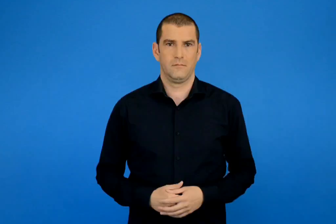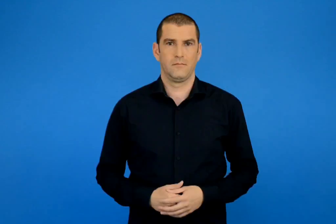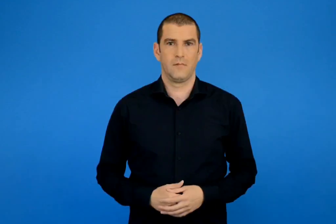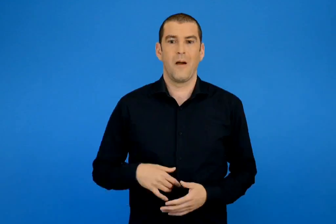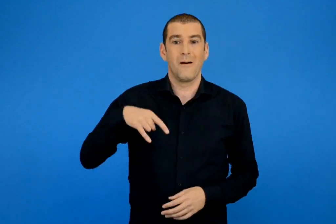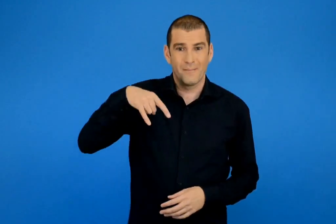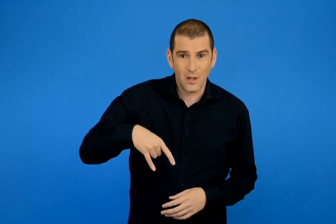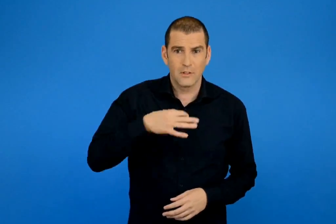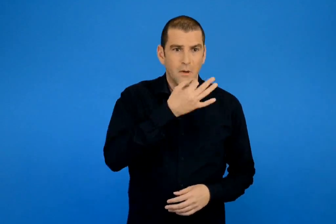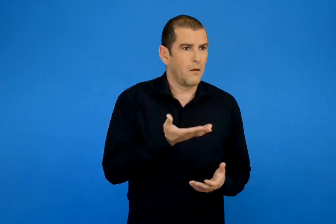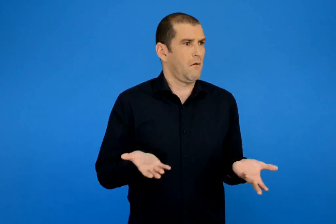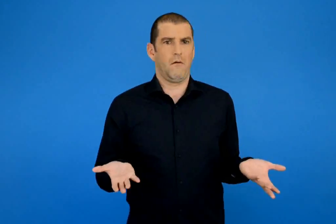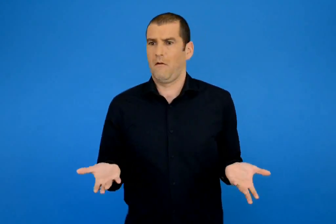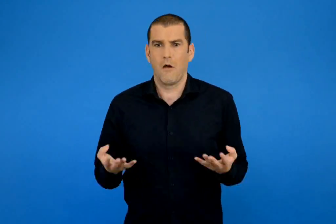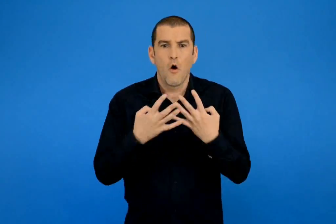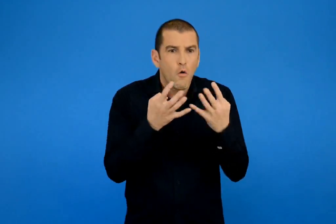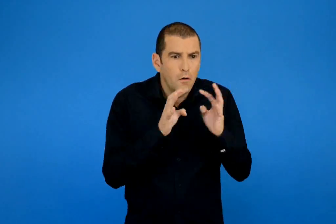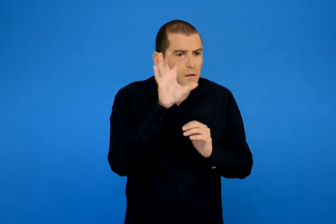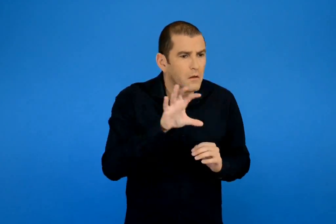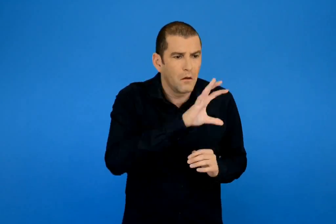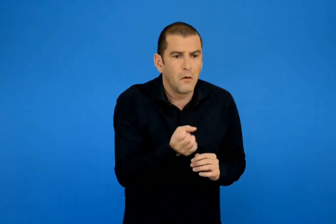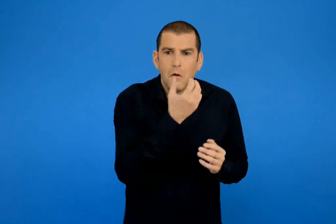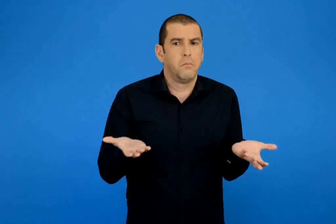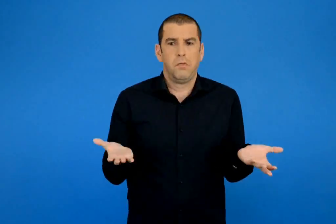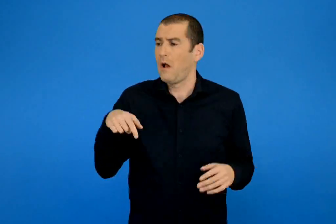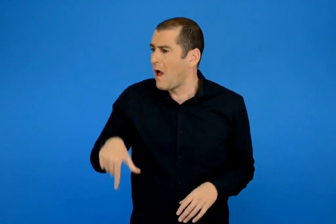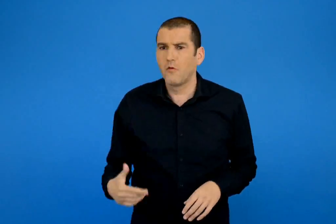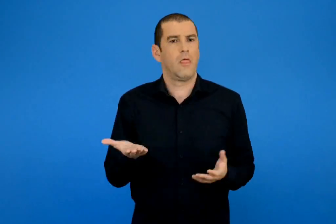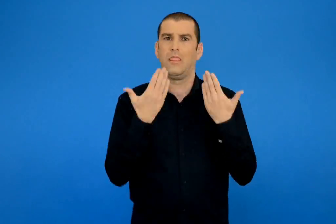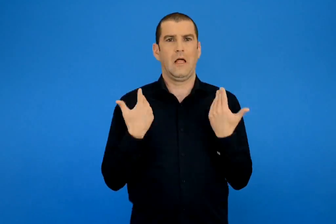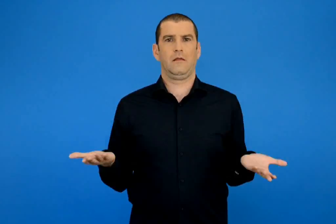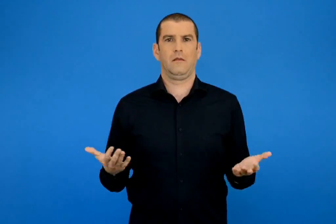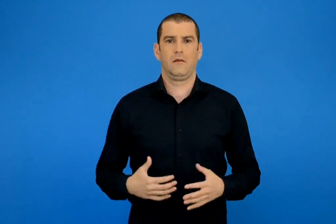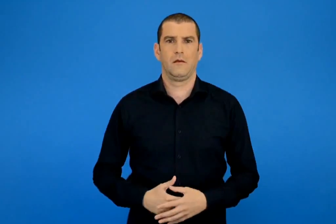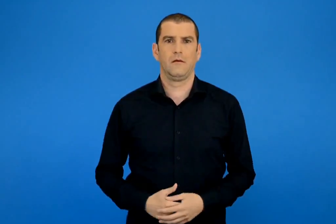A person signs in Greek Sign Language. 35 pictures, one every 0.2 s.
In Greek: που θα το βρούμε εδώ πέρα το κλουβί ; έκανε ο παναγιώτης εδώ δεν έχει κλουβιά
